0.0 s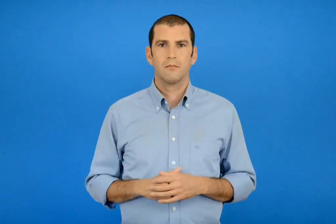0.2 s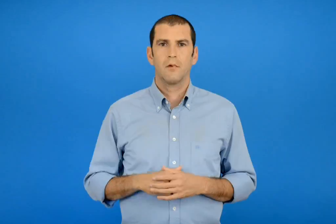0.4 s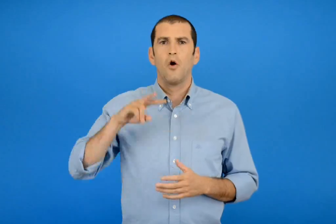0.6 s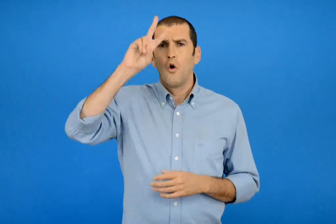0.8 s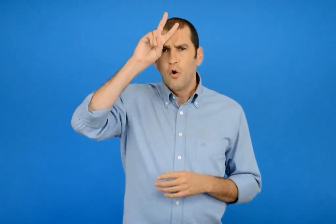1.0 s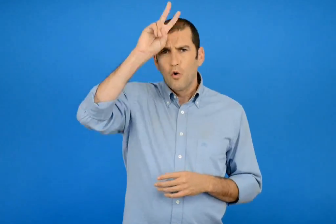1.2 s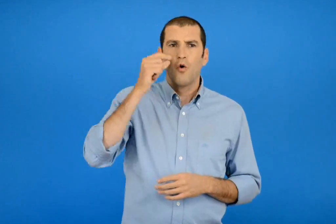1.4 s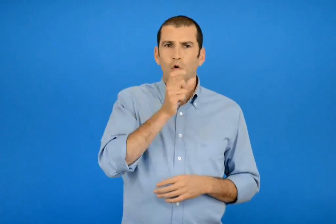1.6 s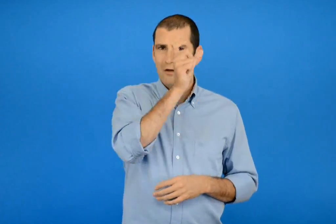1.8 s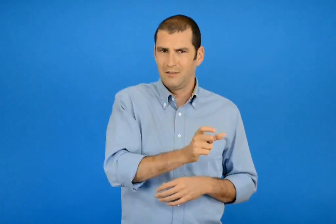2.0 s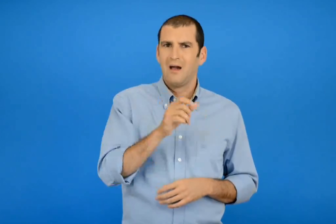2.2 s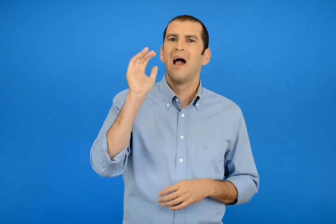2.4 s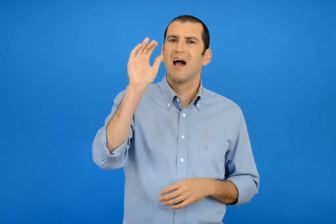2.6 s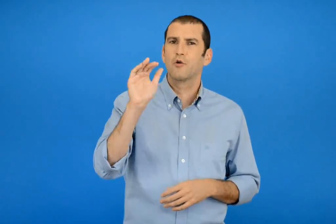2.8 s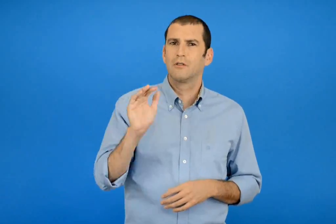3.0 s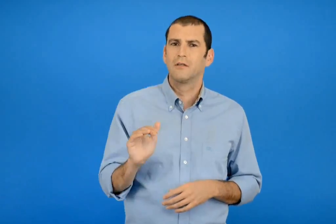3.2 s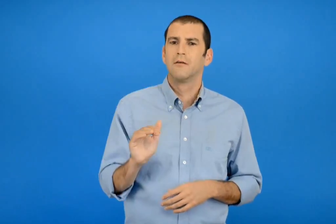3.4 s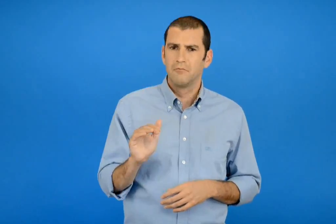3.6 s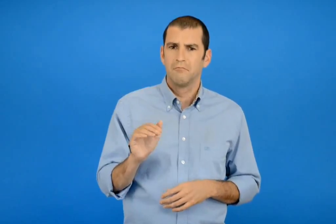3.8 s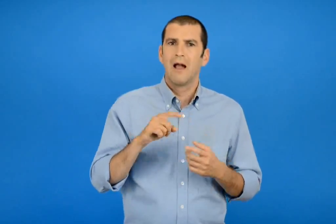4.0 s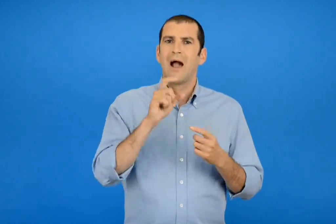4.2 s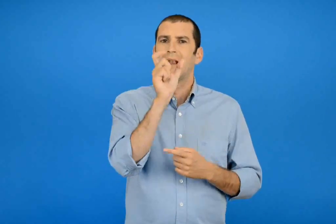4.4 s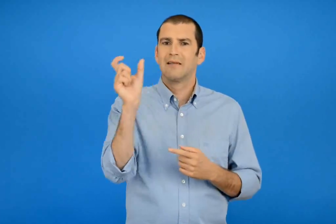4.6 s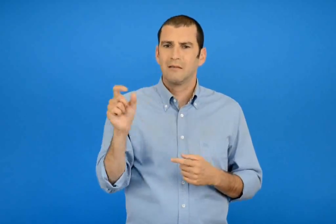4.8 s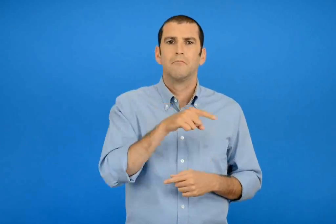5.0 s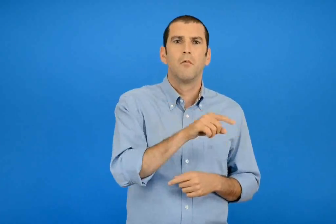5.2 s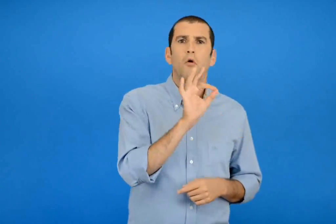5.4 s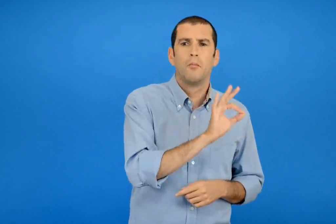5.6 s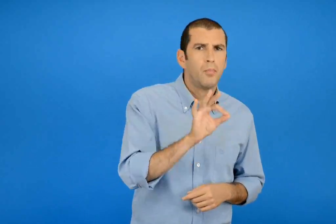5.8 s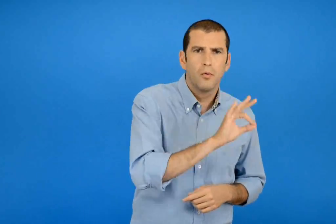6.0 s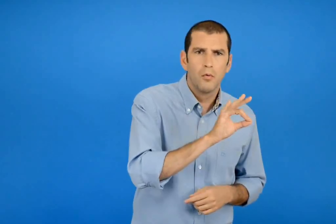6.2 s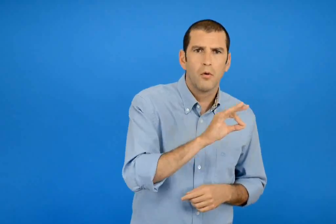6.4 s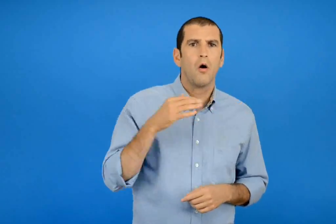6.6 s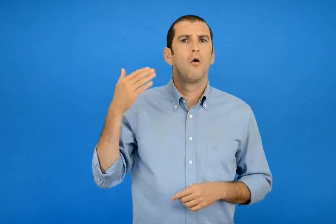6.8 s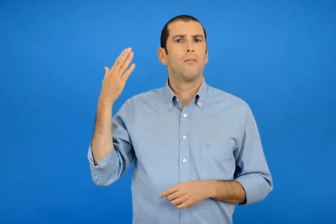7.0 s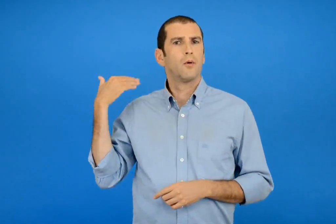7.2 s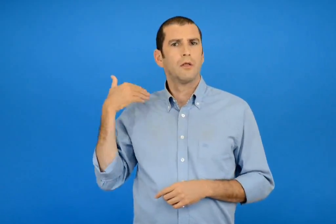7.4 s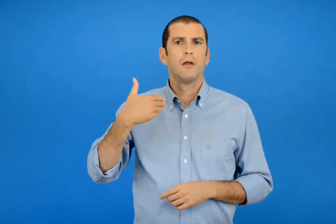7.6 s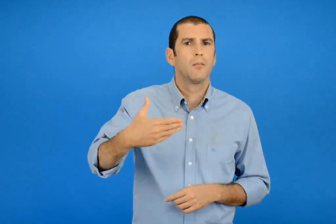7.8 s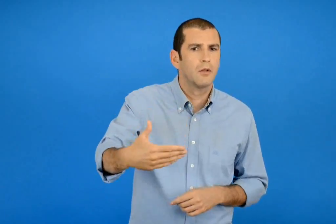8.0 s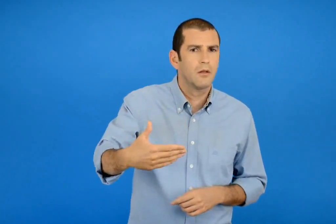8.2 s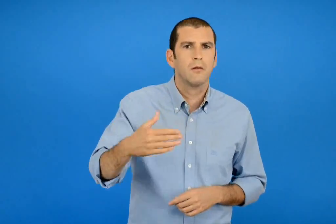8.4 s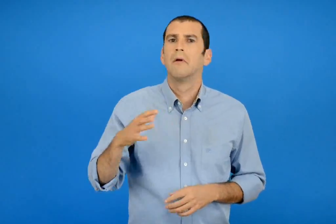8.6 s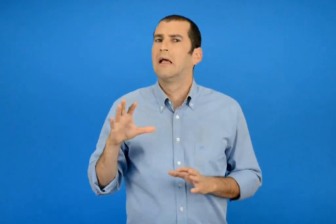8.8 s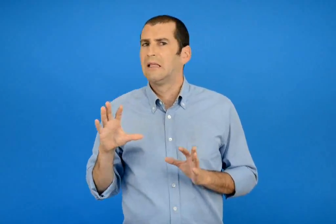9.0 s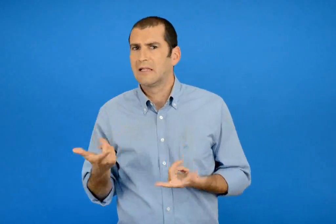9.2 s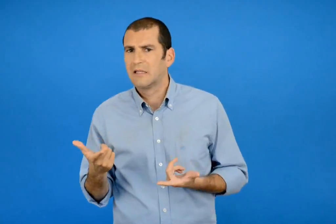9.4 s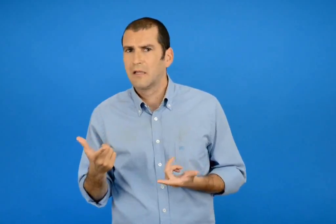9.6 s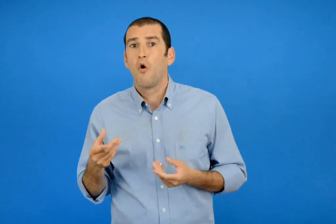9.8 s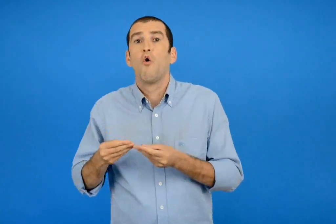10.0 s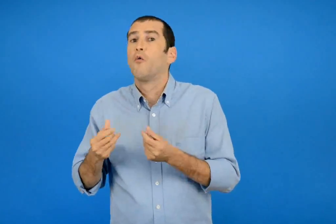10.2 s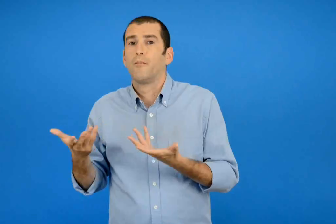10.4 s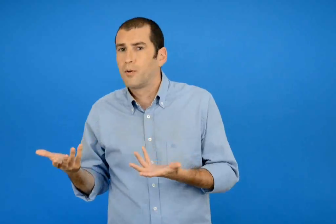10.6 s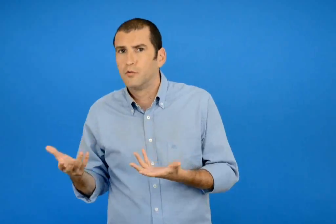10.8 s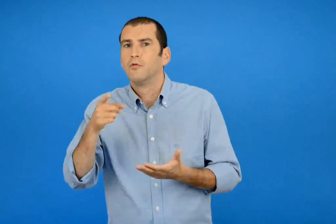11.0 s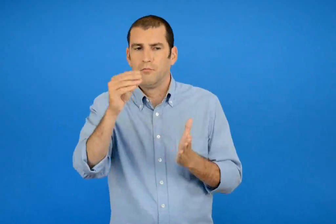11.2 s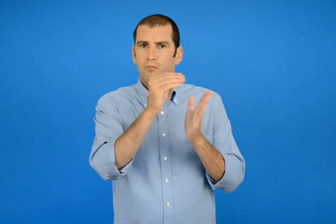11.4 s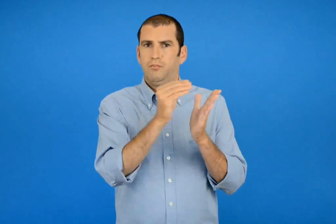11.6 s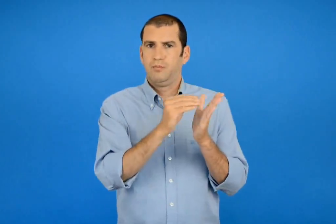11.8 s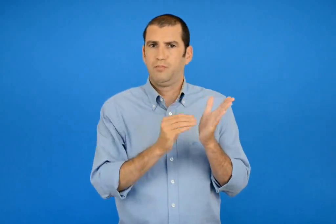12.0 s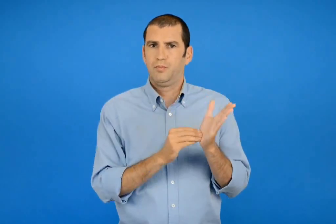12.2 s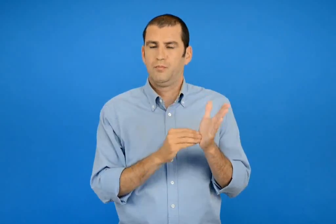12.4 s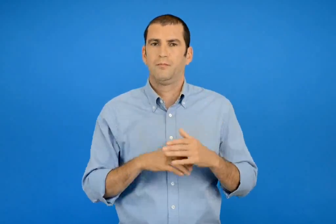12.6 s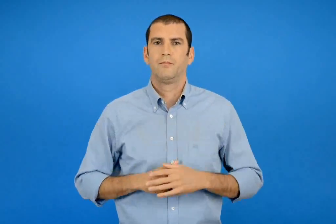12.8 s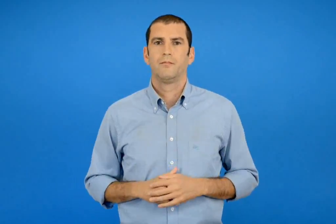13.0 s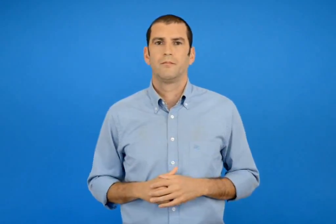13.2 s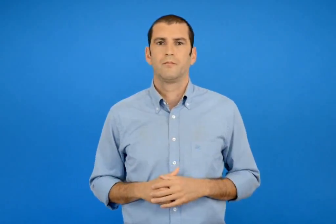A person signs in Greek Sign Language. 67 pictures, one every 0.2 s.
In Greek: συμπλήρωσε τις ερωτήσεις του λουκά με τις λέξεις που ποτέ γιατί και πως
